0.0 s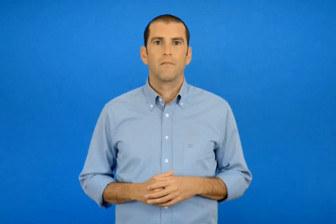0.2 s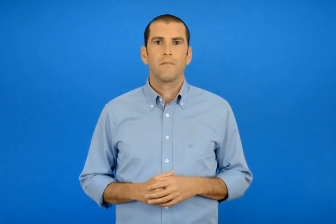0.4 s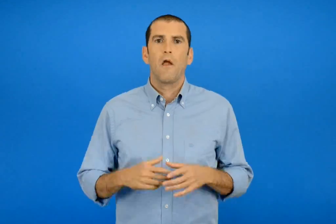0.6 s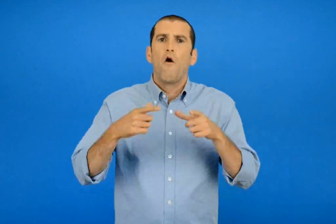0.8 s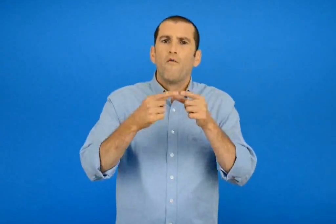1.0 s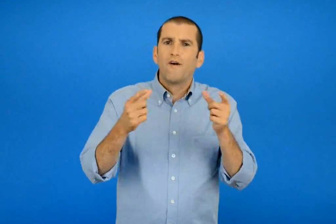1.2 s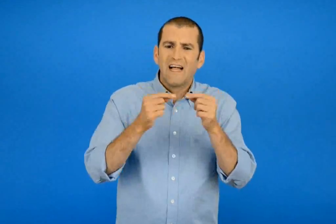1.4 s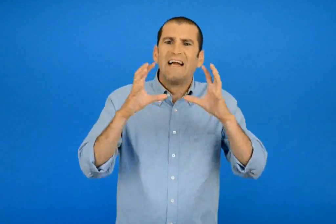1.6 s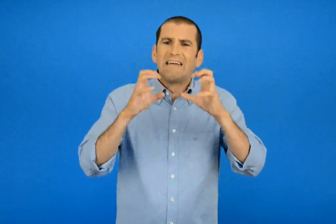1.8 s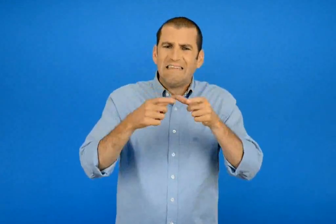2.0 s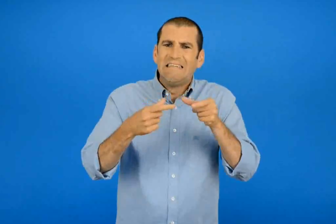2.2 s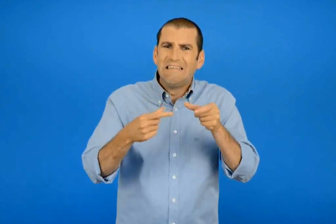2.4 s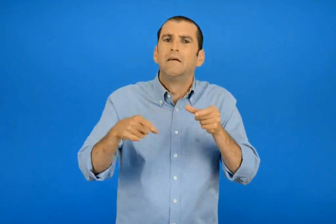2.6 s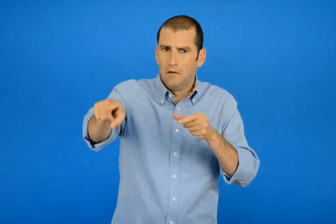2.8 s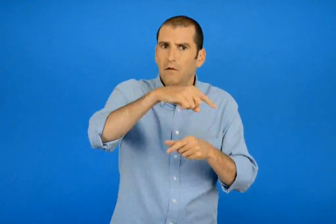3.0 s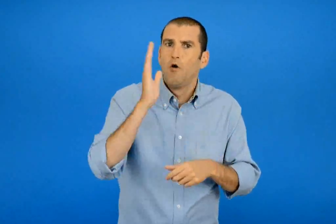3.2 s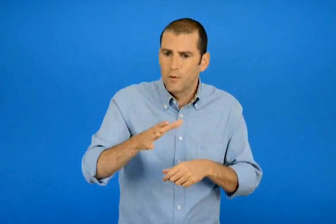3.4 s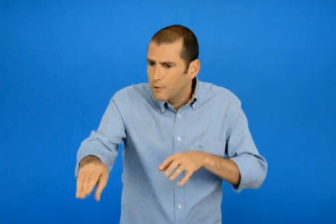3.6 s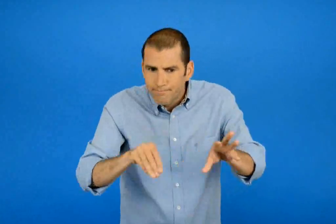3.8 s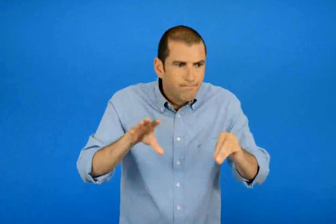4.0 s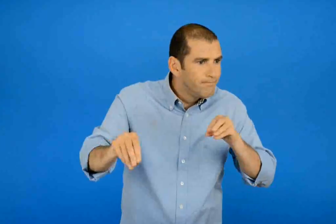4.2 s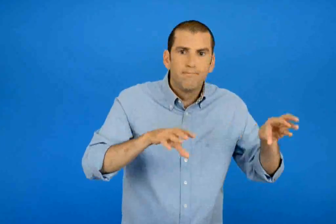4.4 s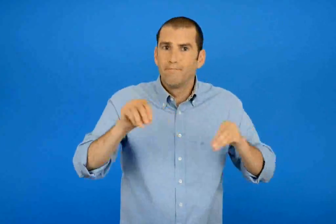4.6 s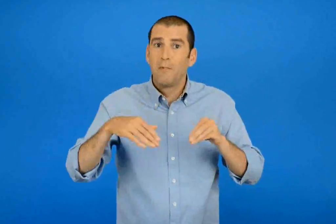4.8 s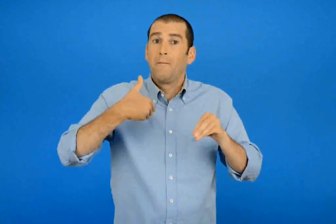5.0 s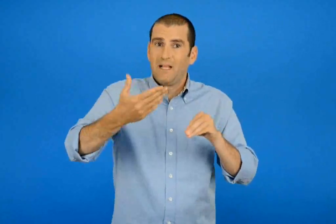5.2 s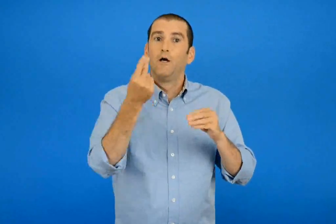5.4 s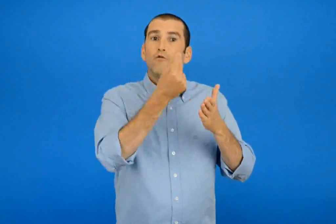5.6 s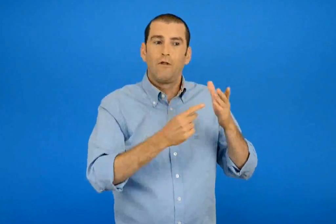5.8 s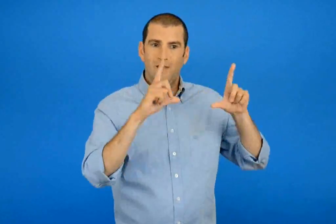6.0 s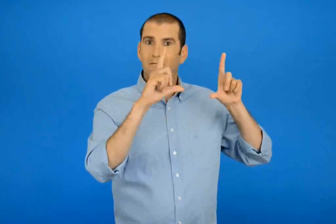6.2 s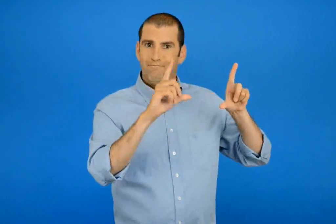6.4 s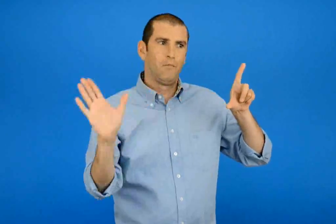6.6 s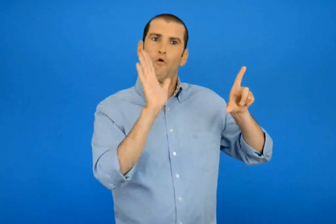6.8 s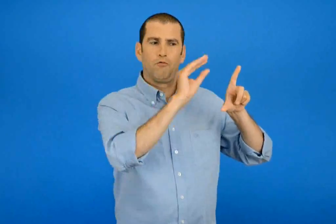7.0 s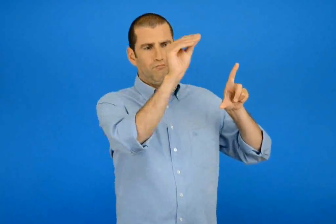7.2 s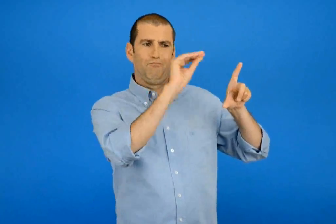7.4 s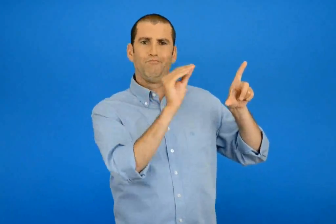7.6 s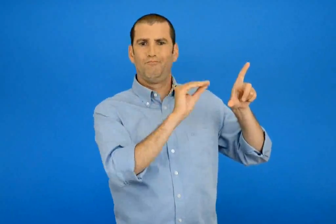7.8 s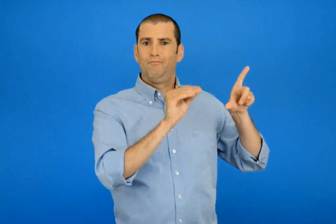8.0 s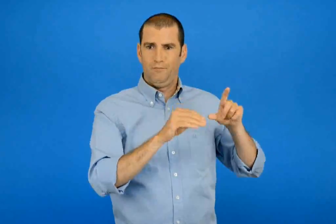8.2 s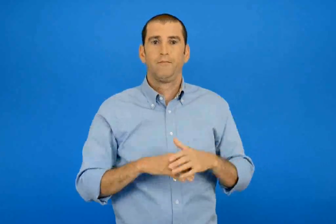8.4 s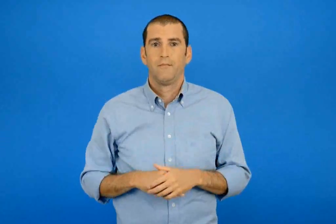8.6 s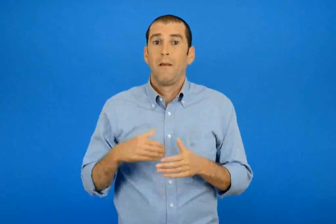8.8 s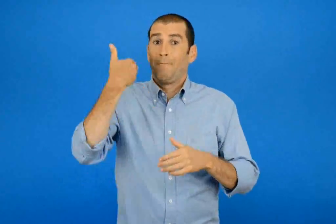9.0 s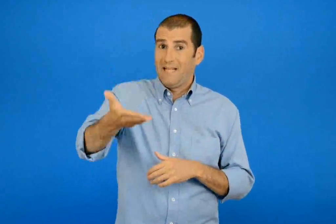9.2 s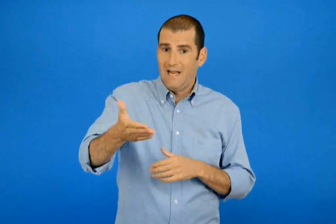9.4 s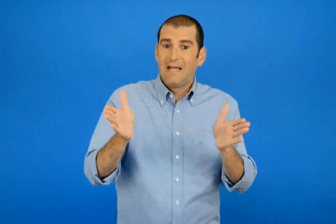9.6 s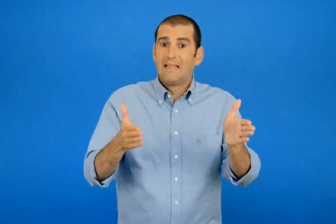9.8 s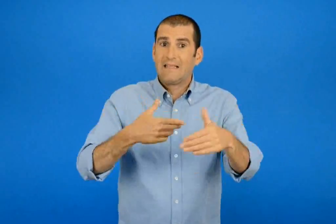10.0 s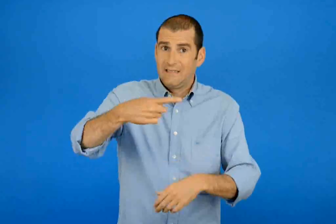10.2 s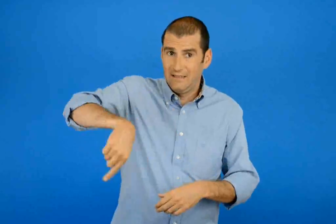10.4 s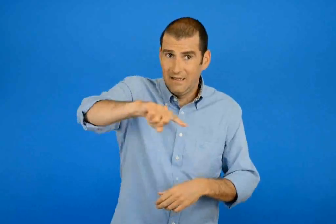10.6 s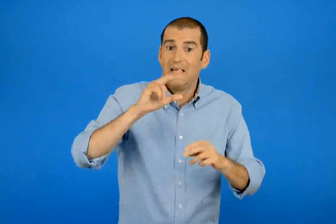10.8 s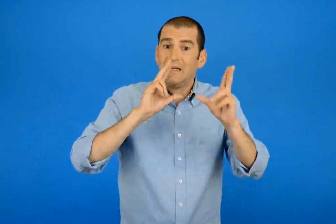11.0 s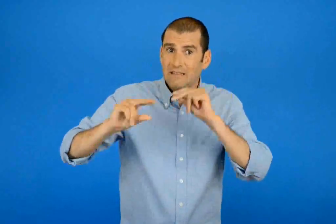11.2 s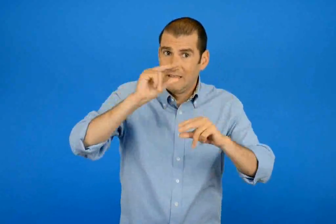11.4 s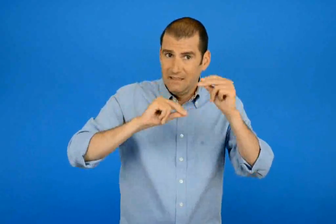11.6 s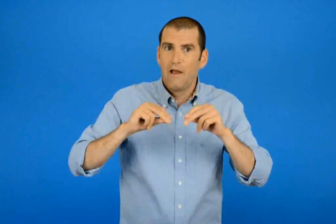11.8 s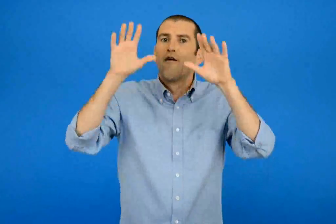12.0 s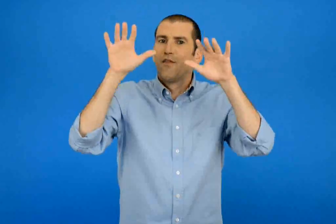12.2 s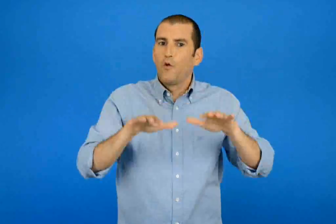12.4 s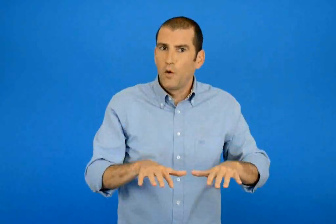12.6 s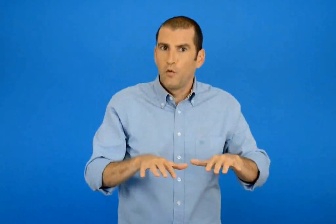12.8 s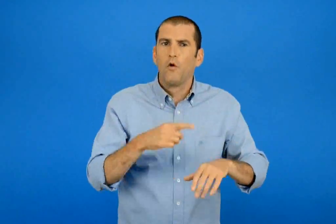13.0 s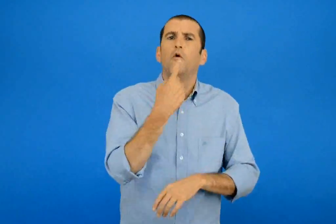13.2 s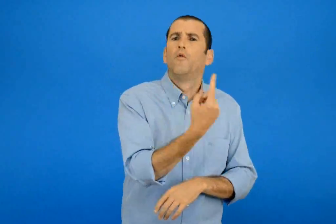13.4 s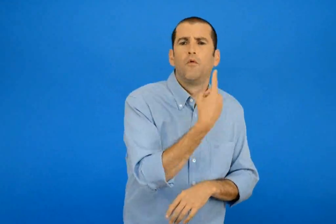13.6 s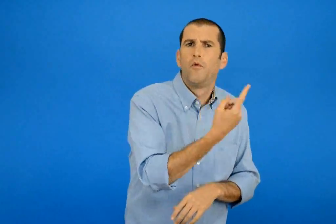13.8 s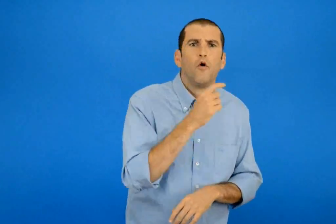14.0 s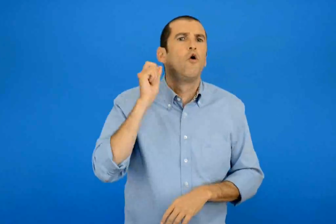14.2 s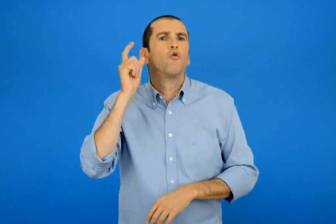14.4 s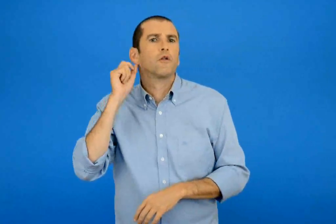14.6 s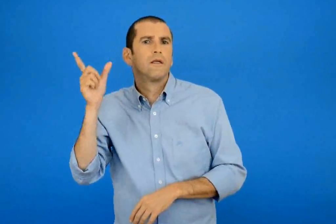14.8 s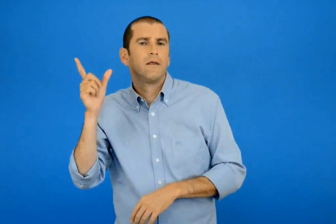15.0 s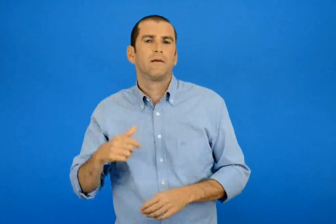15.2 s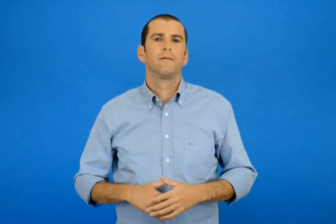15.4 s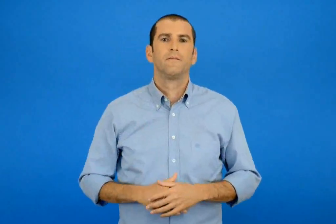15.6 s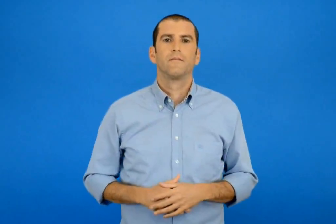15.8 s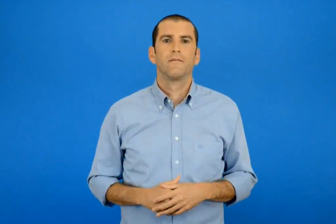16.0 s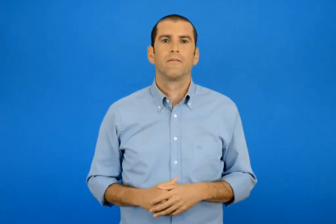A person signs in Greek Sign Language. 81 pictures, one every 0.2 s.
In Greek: μπορείτε να μαζέψετε ξερά φύλλα και να στολίσετε τη ζωγραφιά σας έπειτα συζητήστε στην τάξη για τις συνήθειες και τις γιορτές του φθινοπώρου
